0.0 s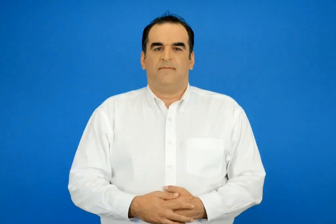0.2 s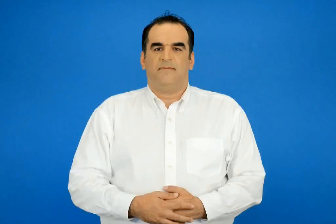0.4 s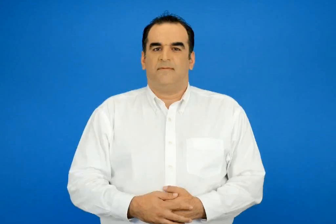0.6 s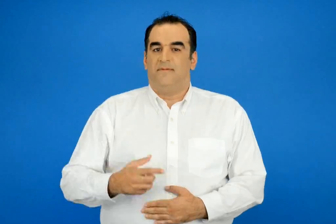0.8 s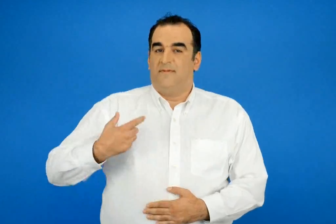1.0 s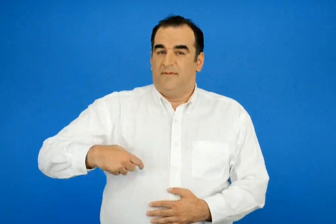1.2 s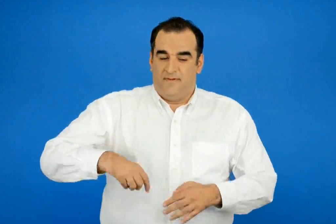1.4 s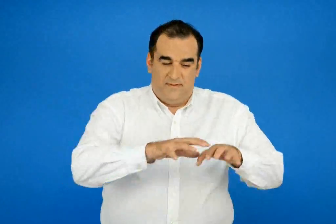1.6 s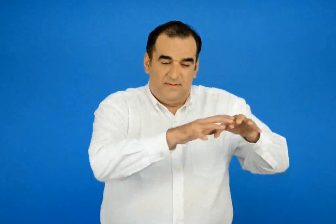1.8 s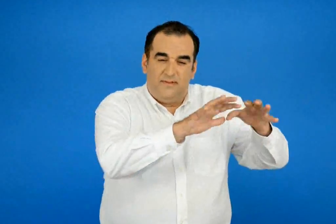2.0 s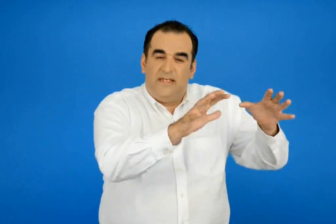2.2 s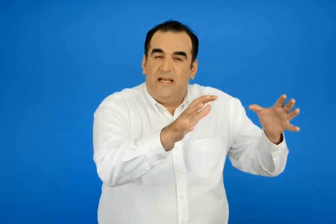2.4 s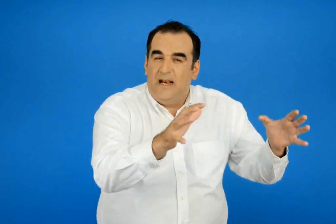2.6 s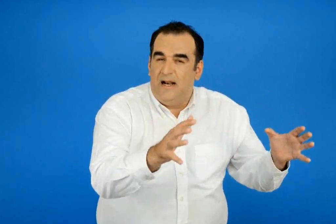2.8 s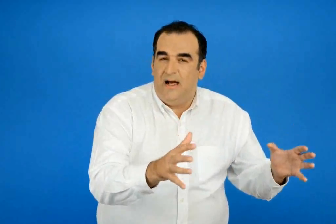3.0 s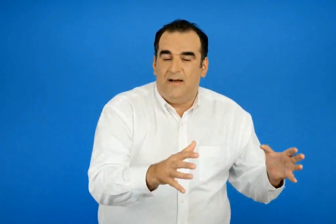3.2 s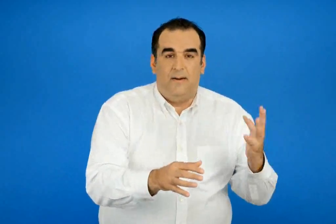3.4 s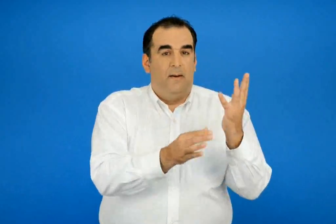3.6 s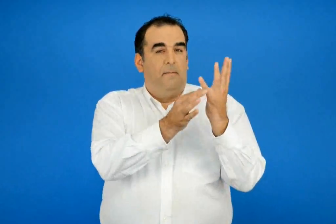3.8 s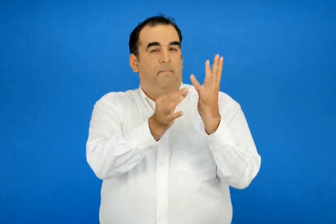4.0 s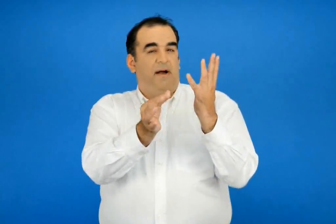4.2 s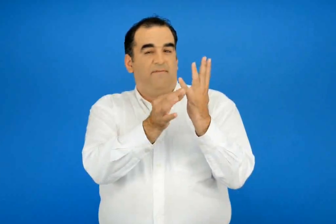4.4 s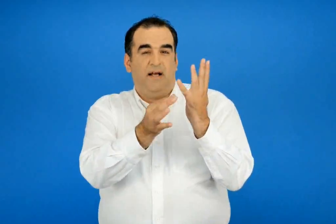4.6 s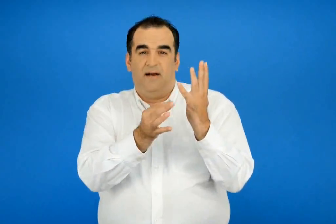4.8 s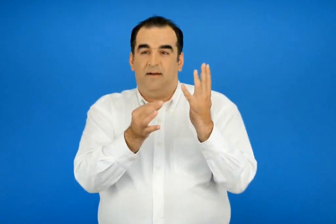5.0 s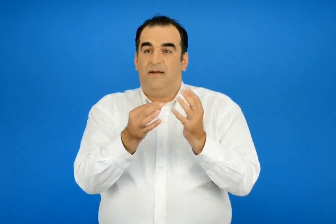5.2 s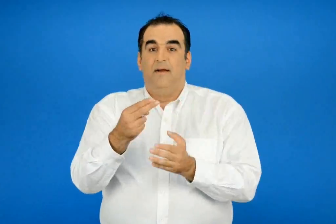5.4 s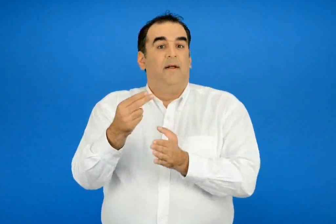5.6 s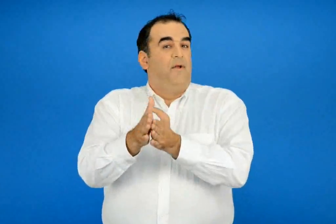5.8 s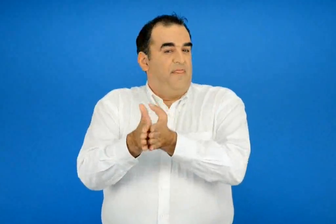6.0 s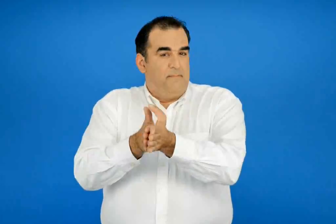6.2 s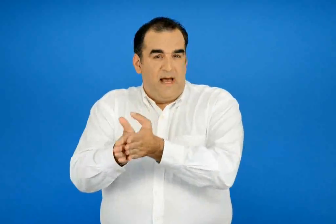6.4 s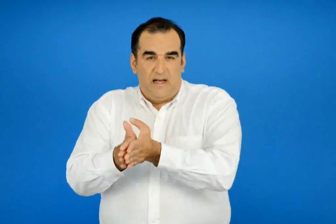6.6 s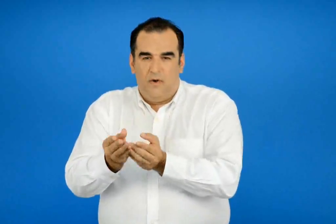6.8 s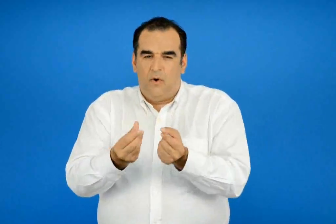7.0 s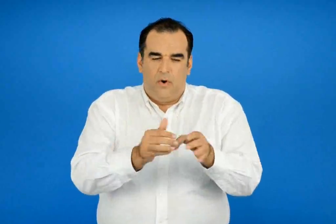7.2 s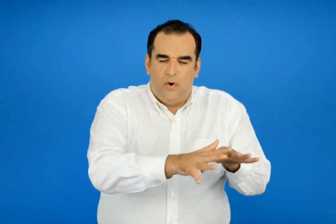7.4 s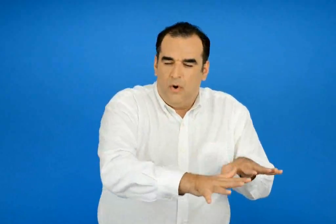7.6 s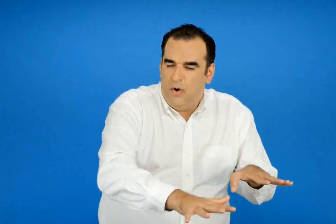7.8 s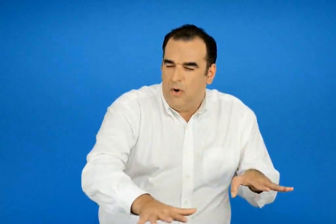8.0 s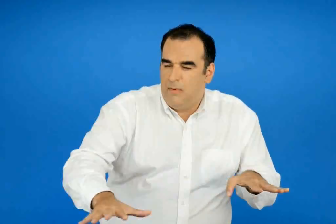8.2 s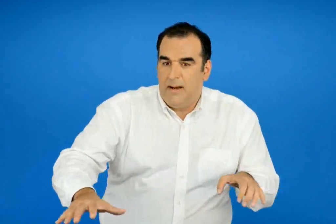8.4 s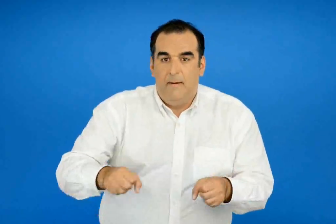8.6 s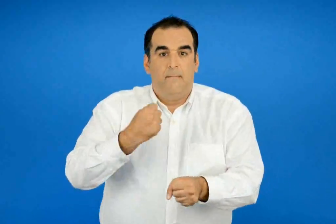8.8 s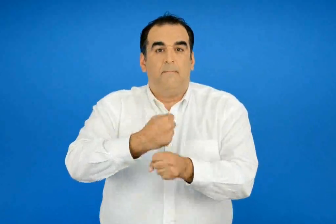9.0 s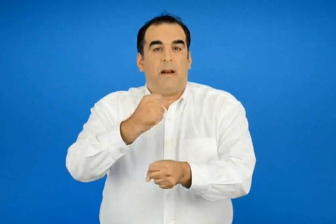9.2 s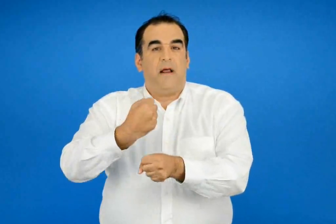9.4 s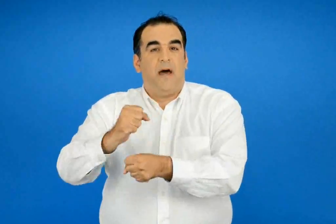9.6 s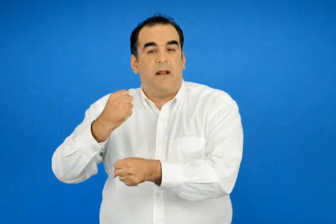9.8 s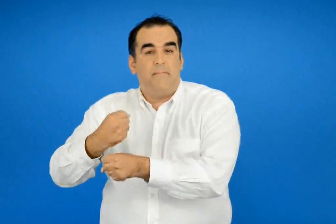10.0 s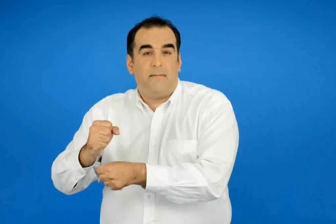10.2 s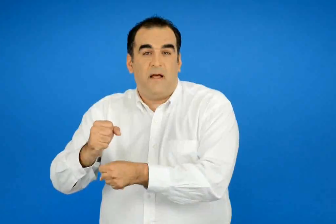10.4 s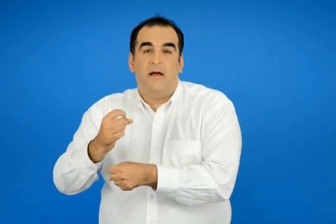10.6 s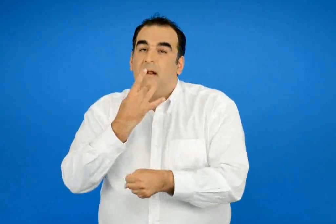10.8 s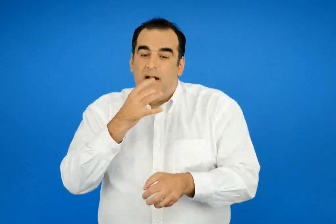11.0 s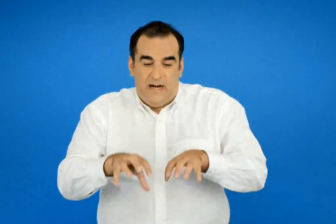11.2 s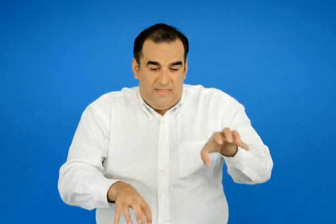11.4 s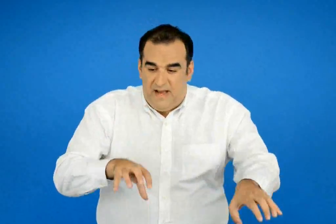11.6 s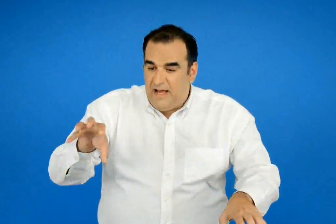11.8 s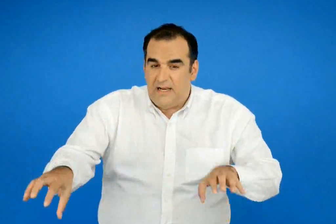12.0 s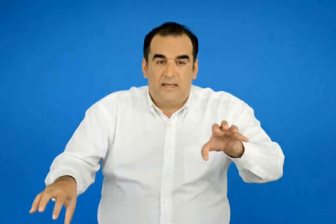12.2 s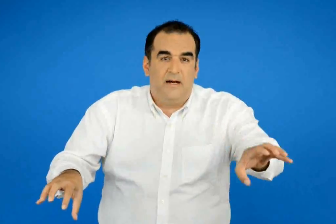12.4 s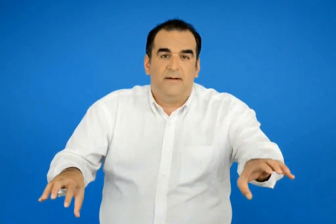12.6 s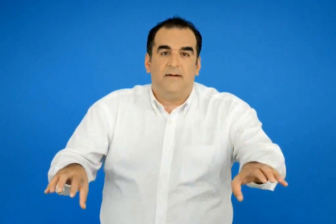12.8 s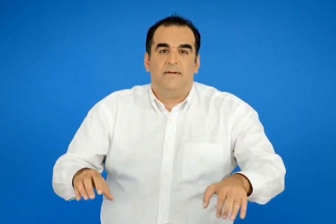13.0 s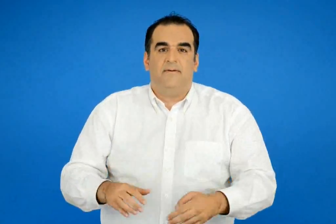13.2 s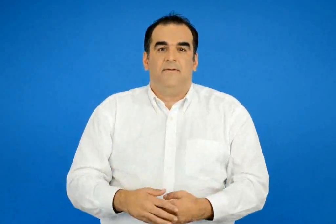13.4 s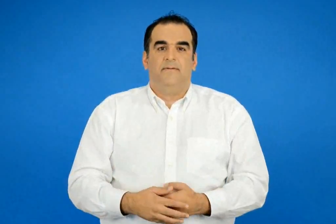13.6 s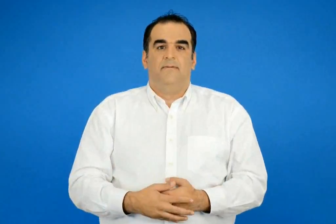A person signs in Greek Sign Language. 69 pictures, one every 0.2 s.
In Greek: σκινα πεύκα και θυμαριά χώμα μάρμαρα λιθάρια
